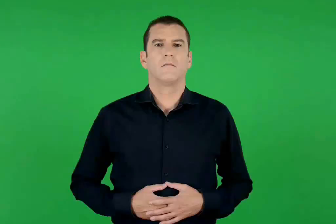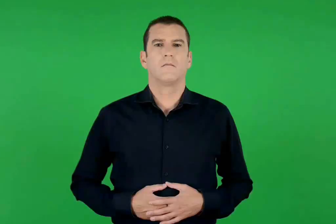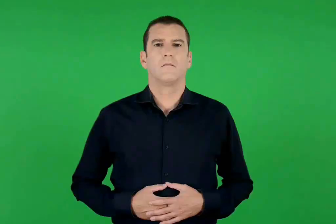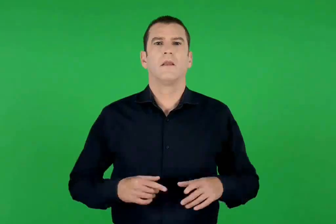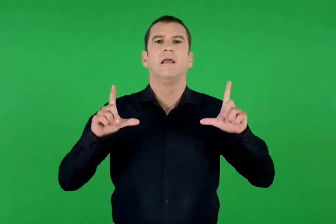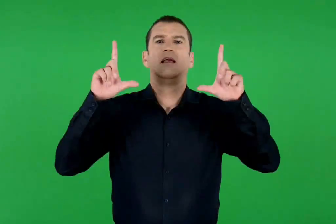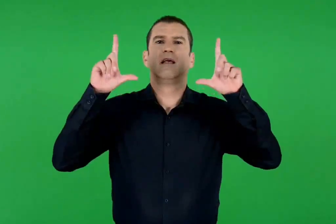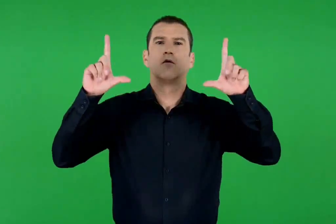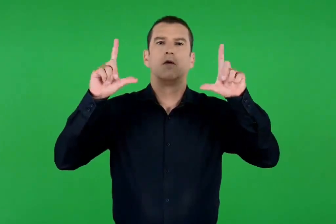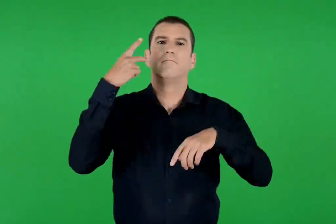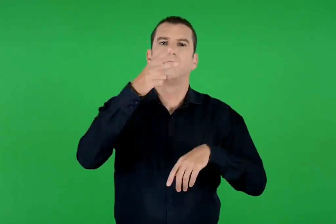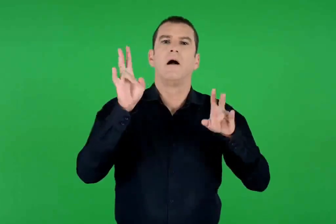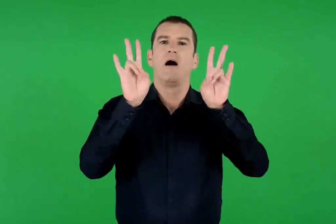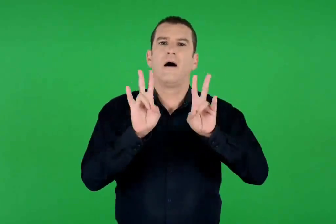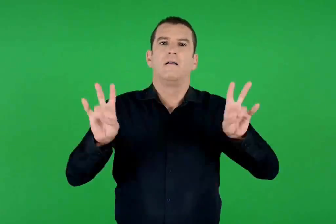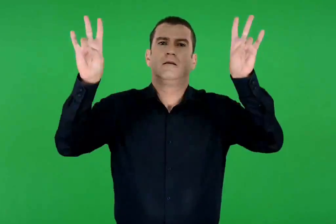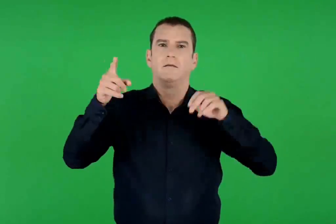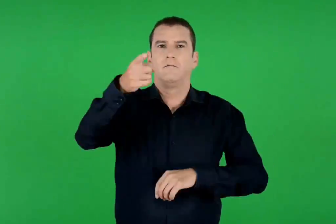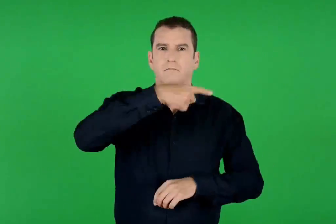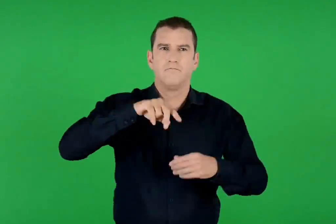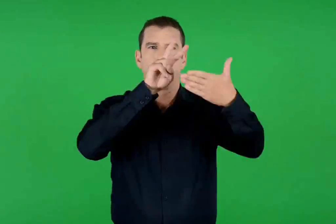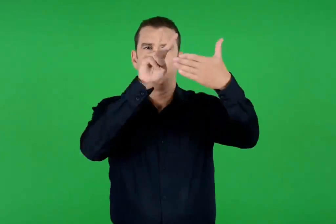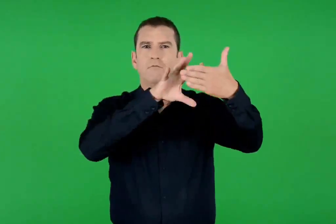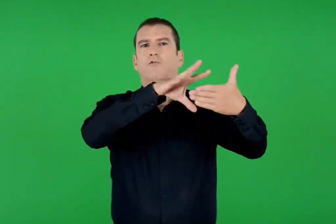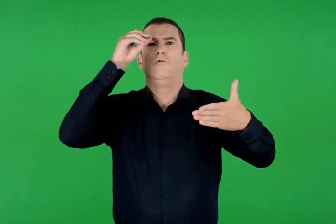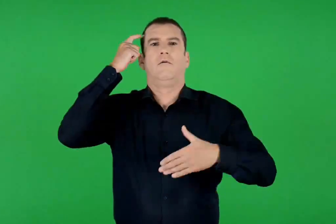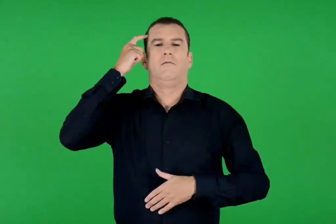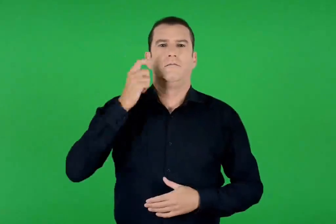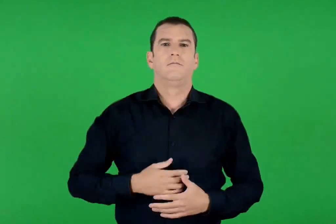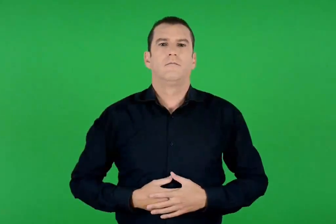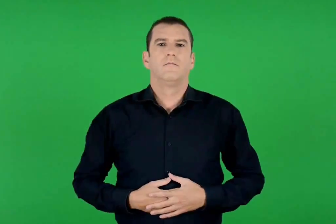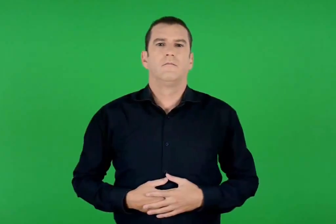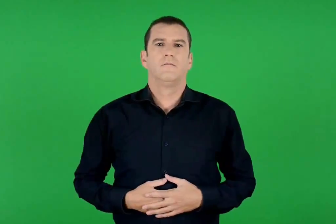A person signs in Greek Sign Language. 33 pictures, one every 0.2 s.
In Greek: διαβάζουμε την εικόνα της ανάστασης
